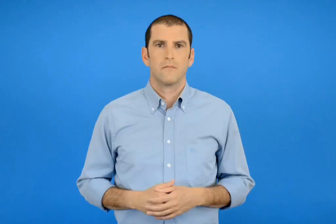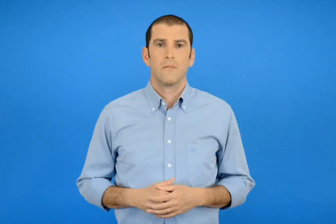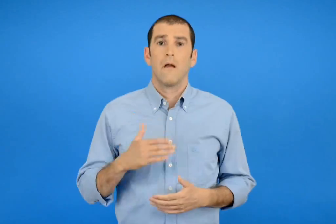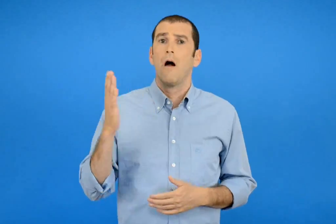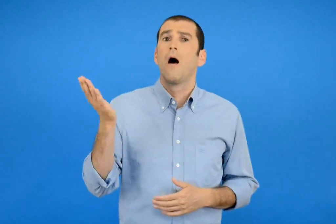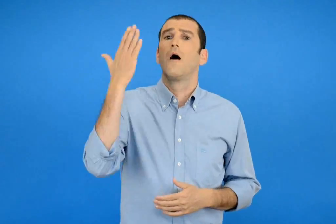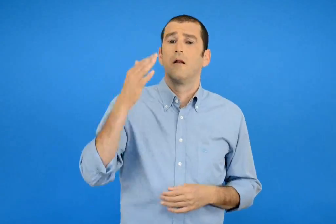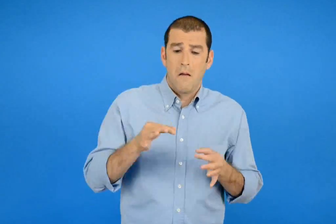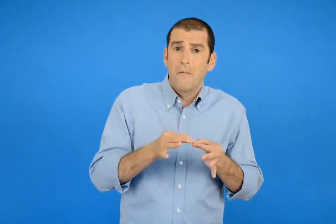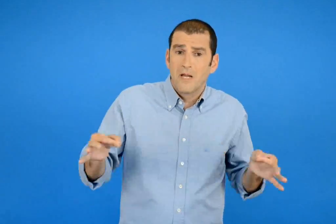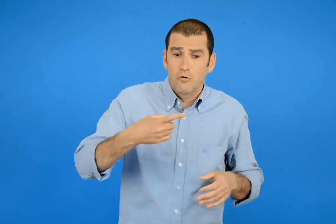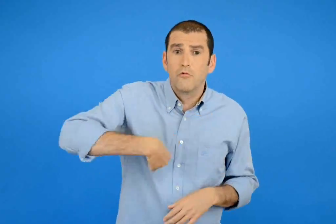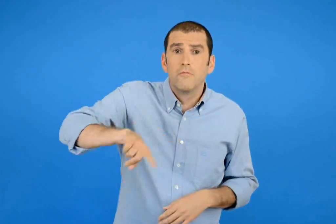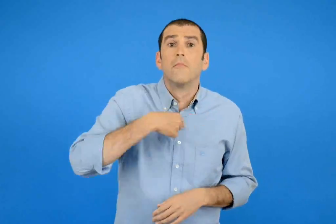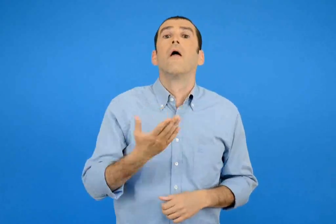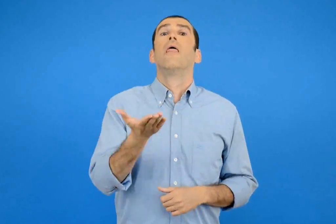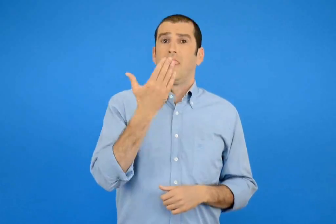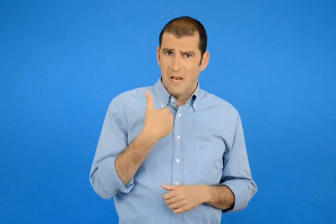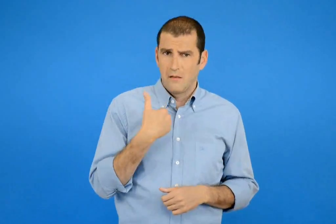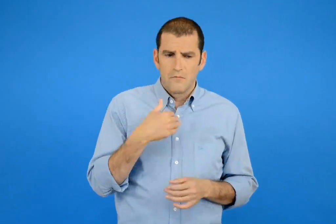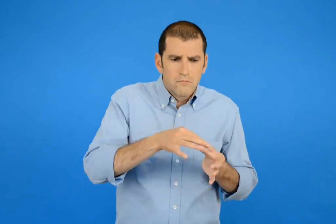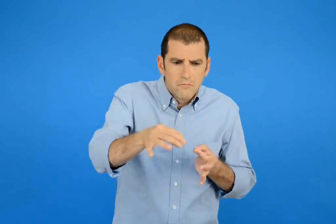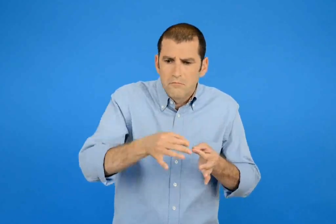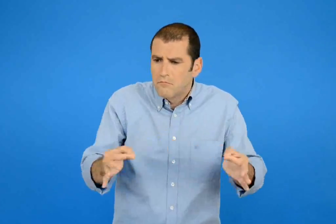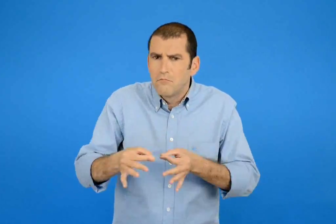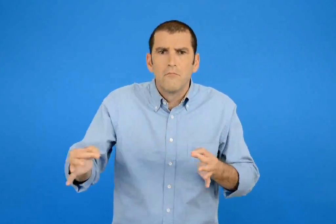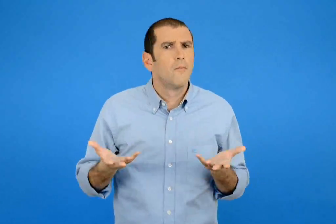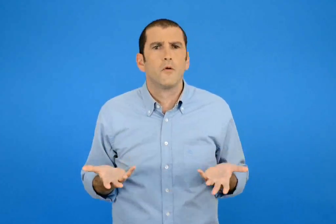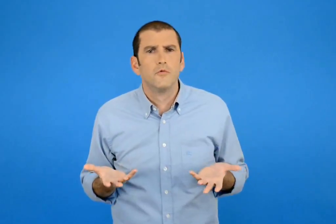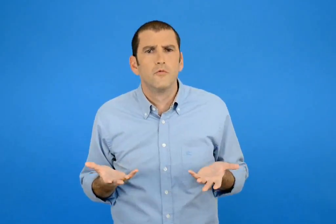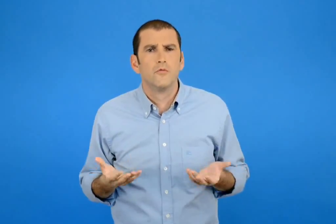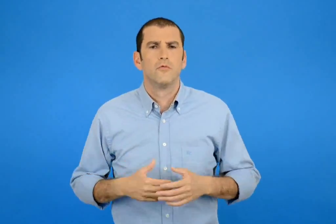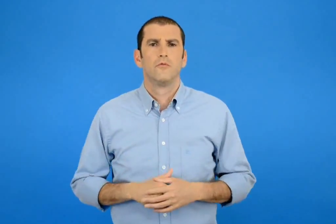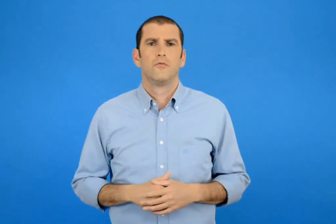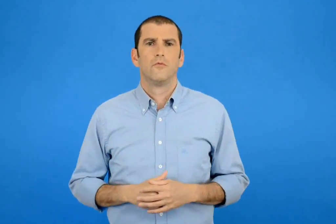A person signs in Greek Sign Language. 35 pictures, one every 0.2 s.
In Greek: αν δεν είχαμε το μέτρο πως θα το μετρούσαμε ;
